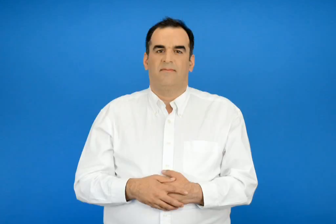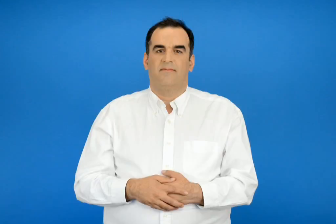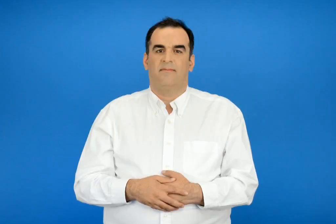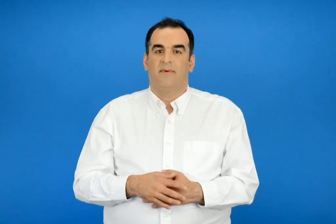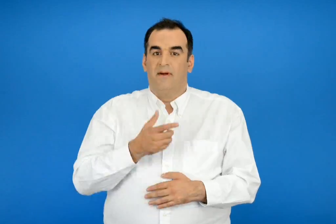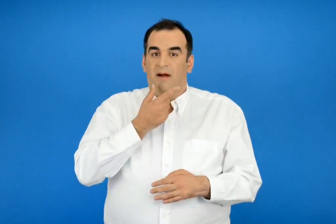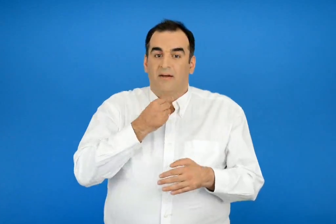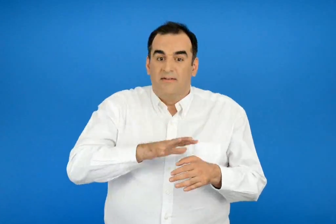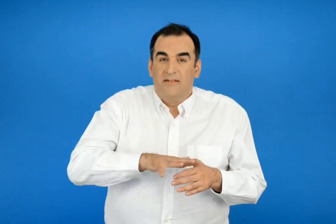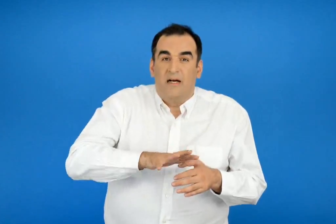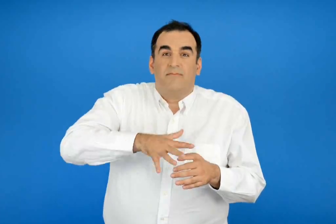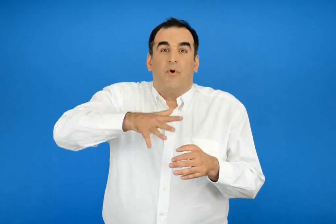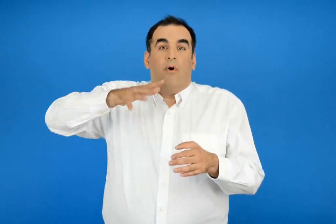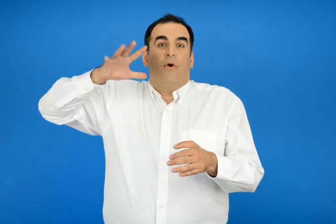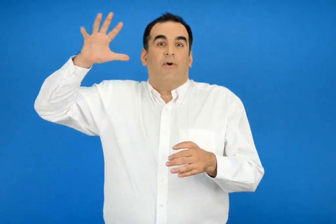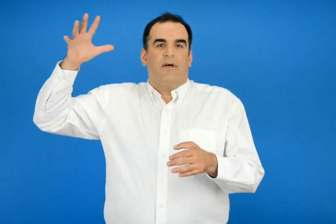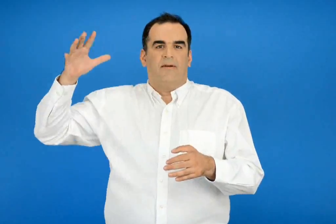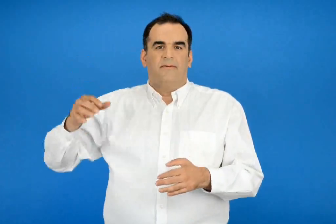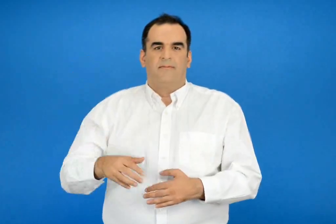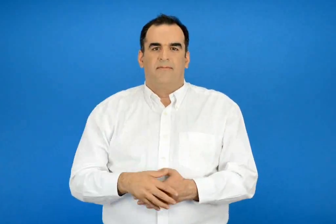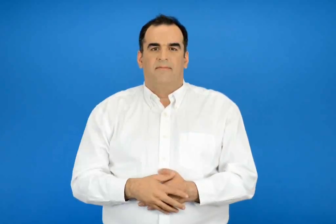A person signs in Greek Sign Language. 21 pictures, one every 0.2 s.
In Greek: ξεξασπρότερη
